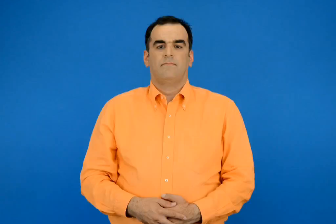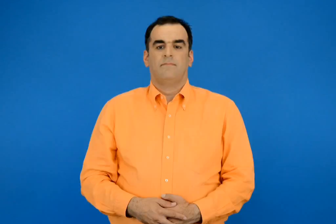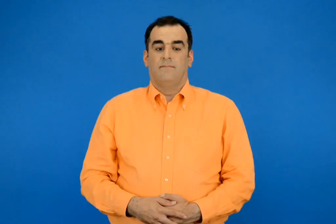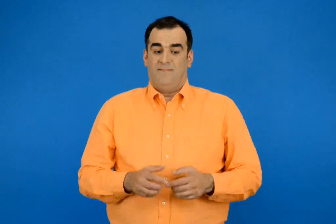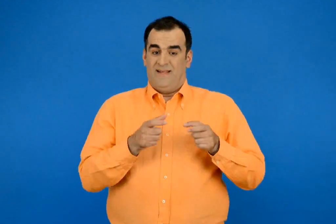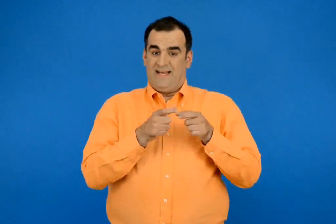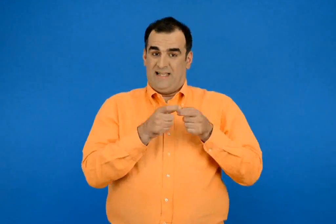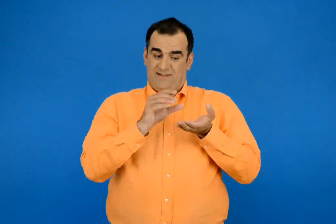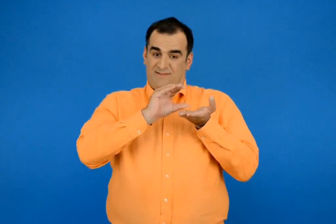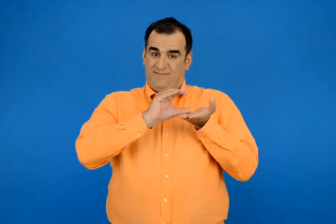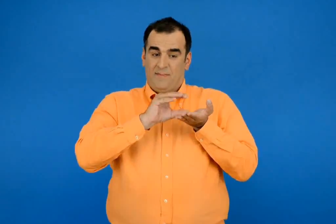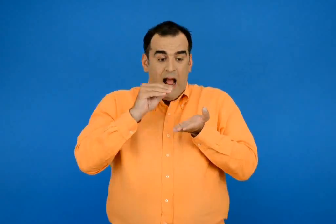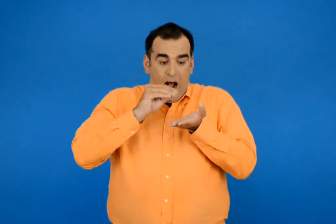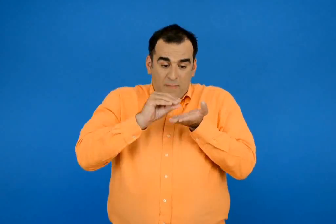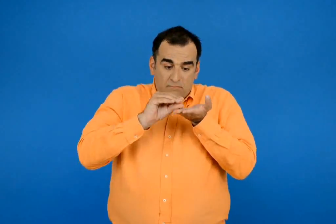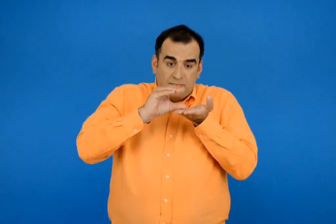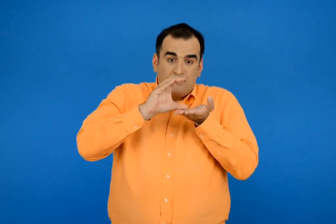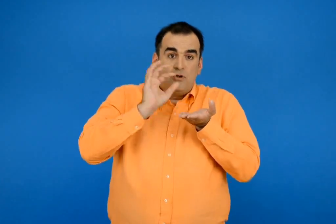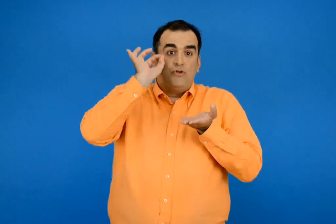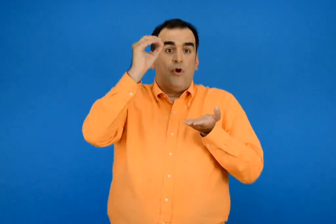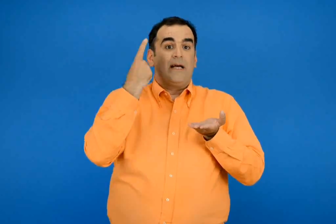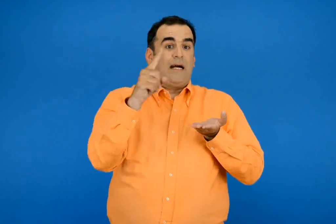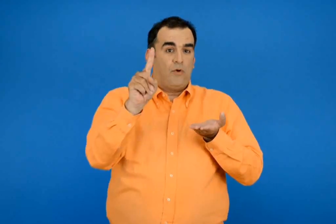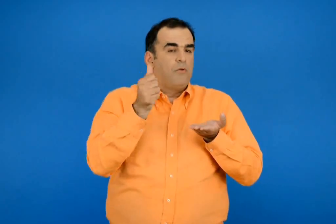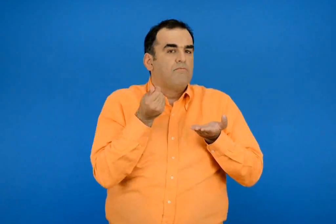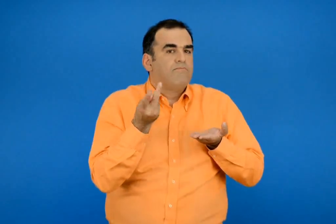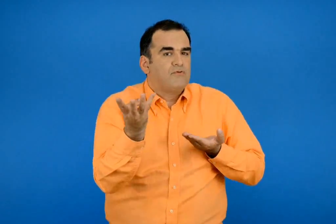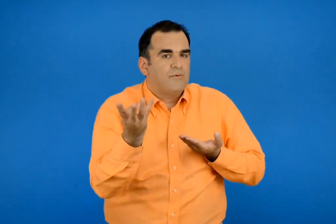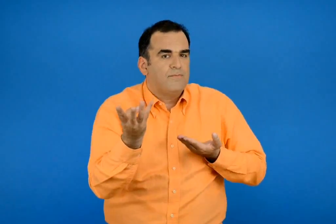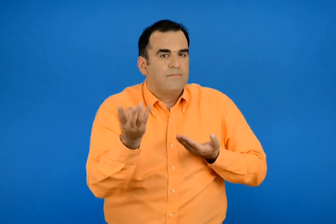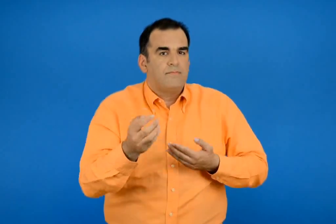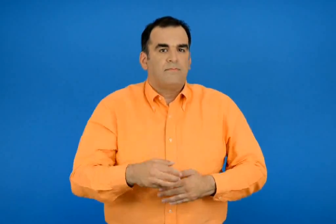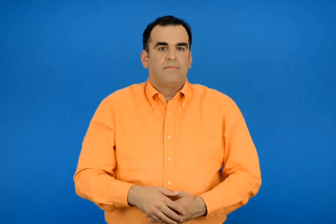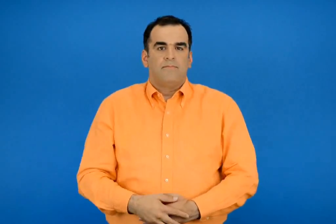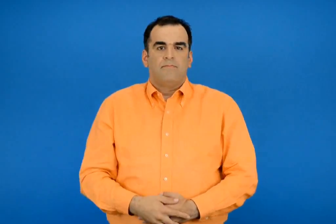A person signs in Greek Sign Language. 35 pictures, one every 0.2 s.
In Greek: πόσες κάρτες πρέπει να αγοράσει ακόμα για να έχει συνολικά 100 ;
